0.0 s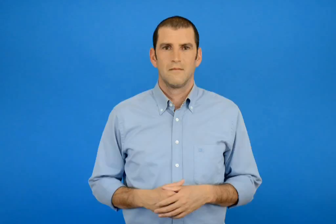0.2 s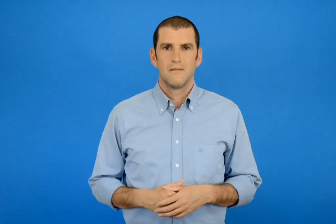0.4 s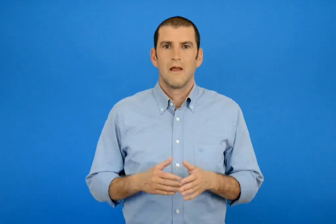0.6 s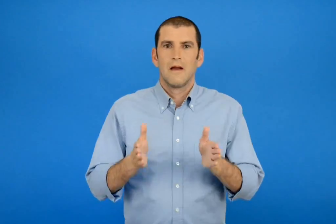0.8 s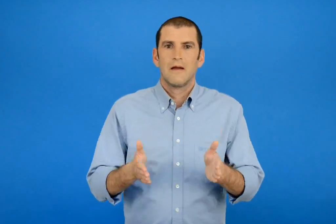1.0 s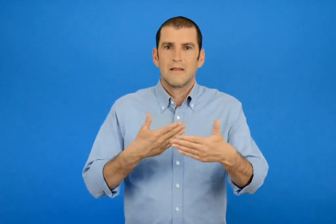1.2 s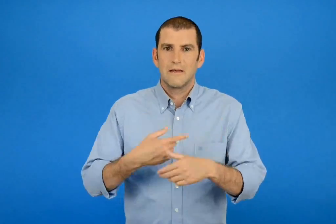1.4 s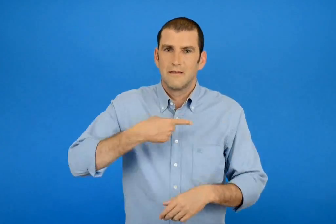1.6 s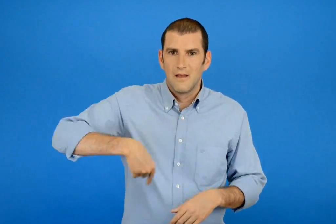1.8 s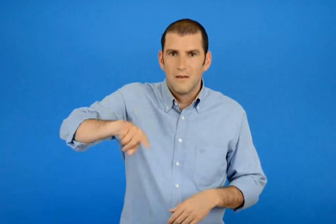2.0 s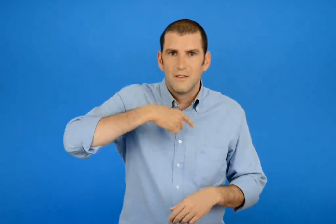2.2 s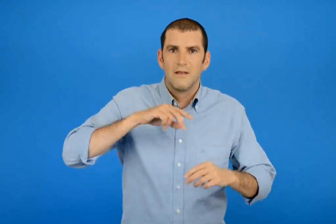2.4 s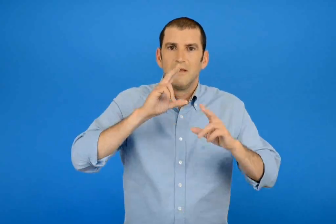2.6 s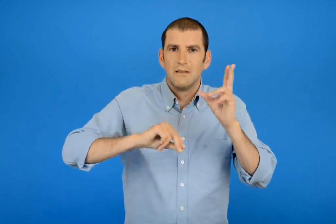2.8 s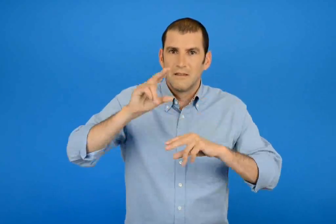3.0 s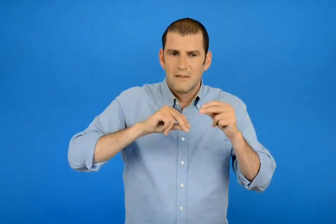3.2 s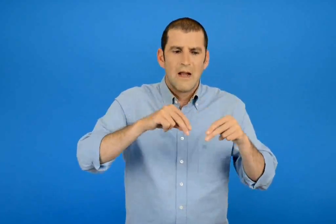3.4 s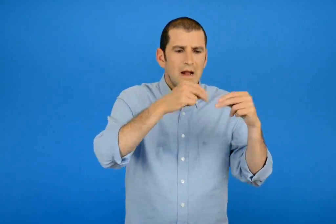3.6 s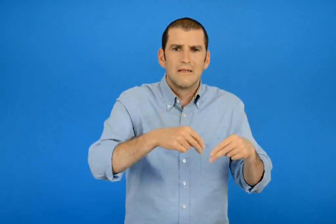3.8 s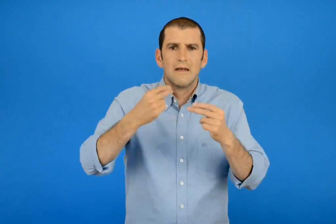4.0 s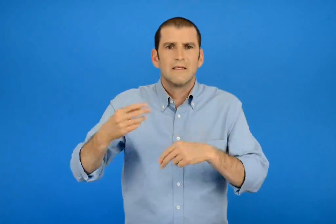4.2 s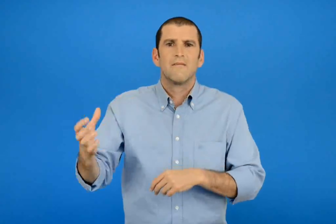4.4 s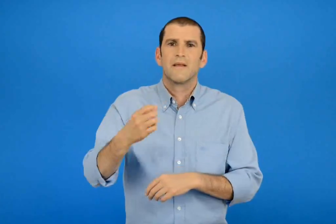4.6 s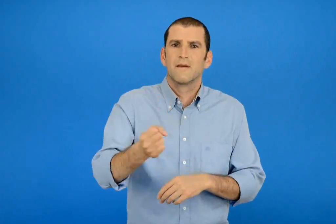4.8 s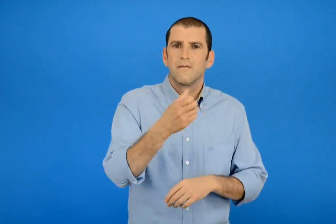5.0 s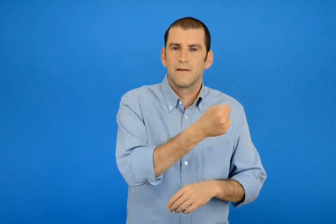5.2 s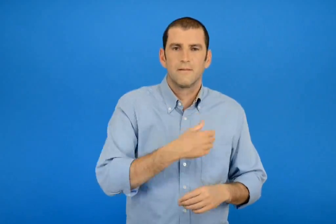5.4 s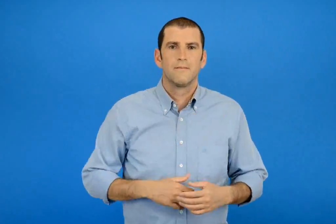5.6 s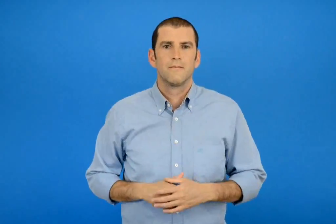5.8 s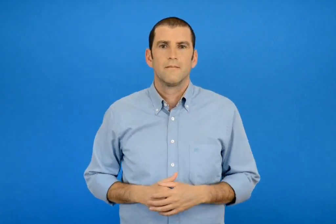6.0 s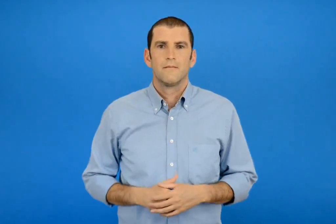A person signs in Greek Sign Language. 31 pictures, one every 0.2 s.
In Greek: συζητάμε στην τάξη μας τις λύσεις που βρήκαμε
